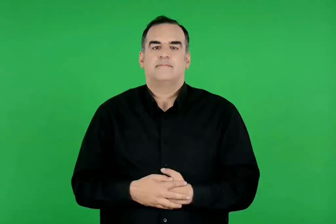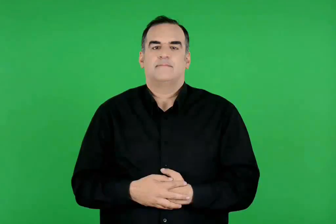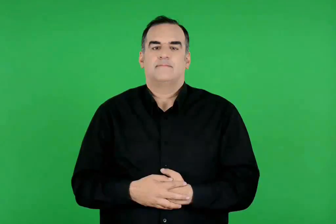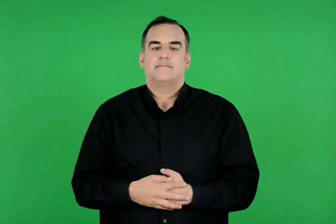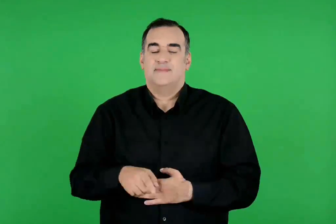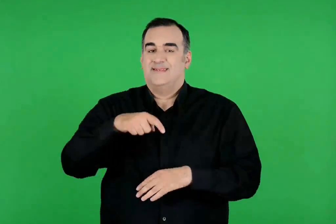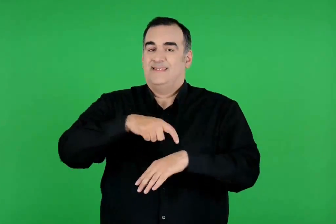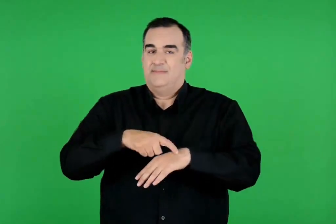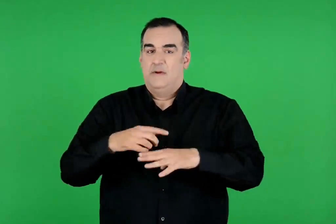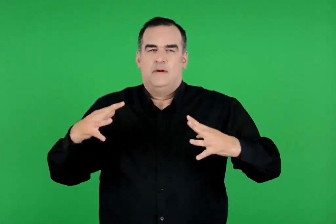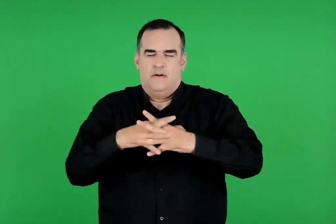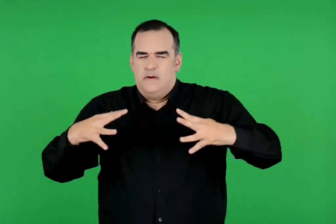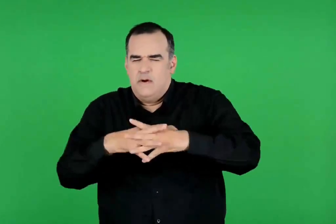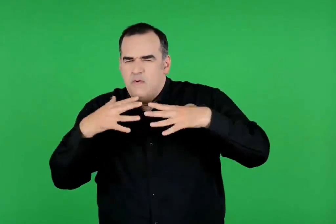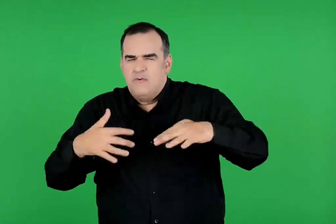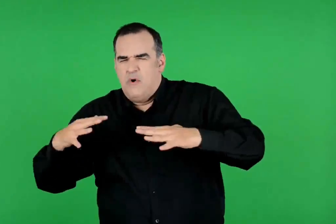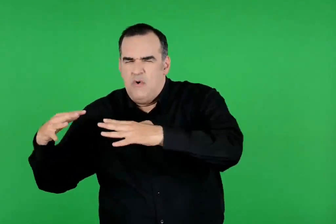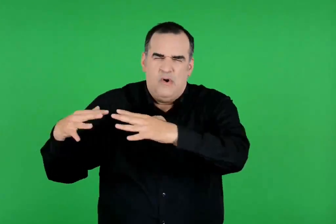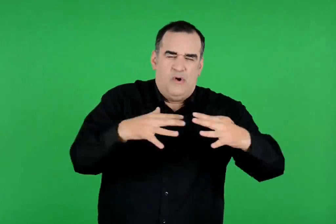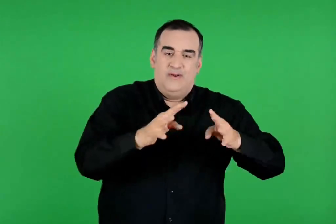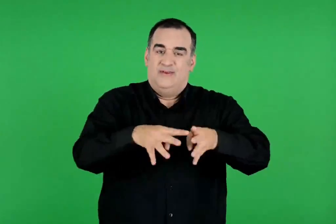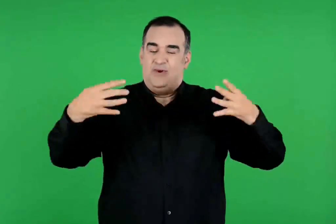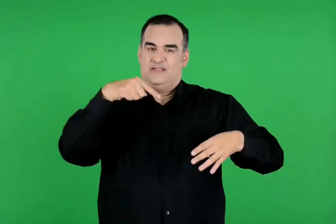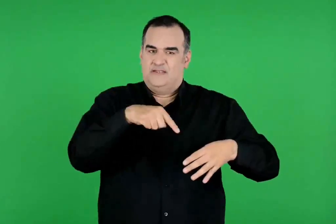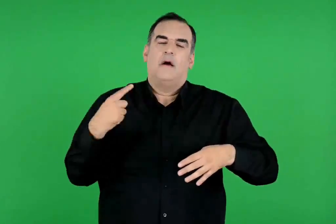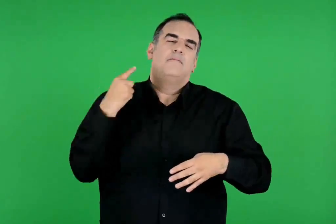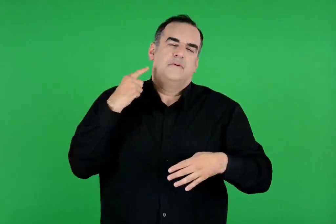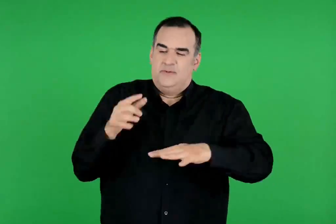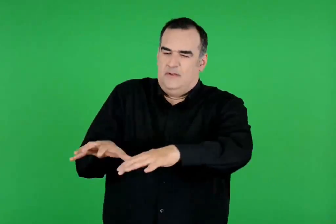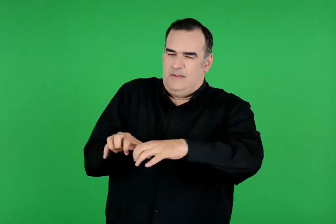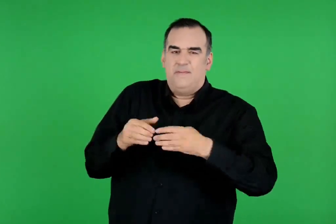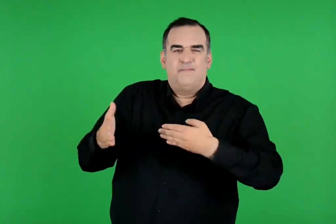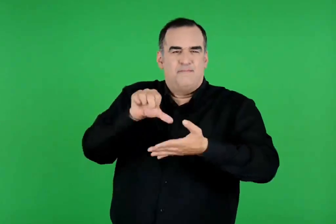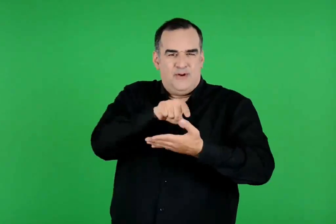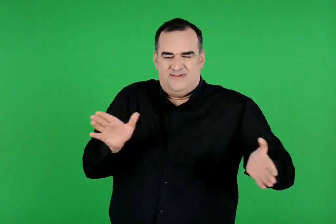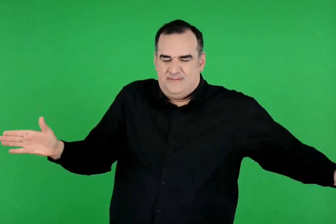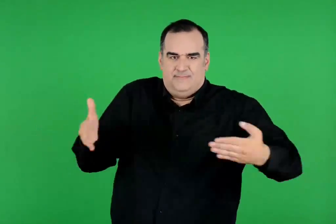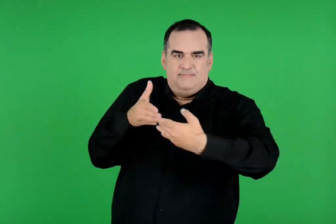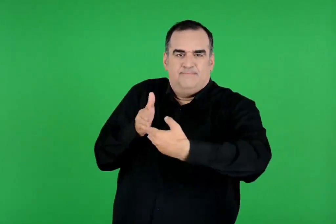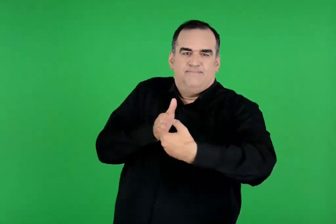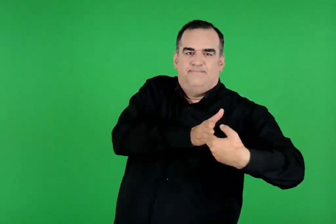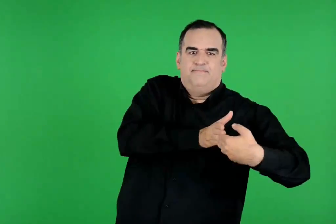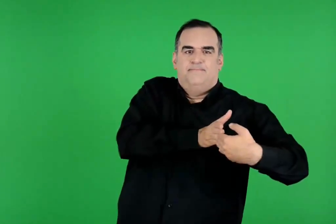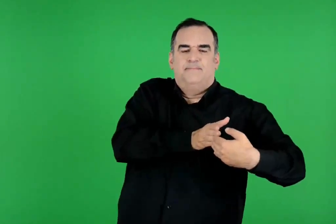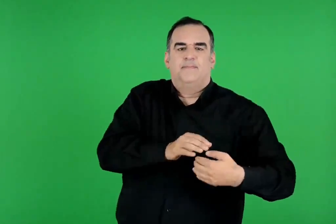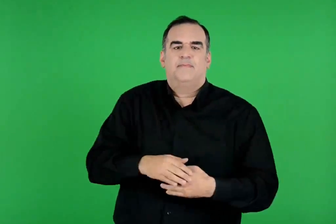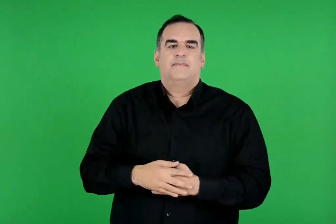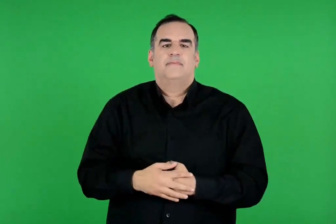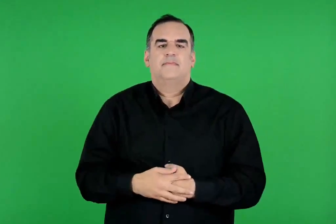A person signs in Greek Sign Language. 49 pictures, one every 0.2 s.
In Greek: άρχισε τότε μάχη φοβερή. οι τρώες νικήθηκαν και κλείστηκαν στα τείχη της πόλης
